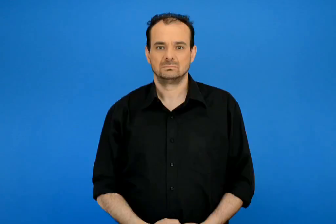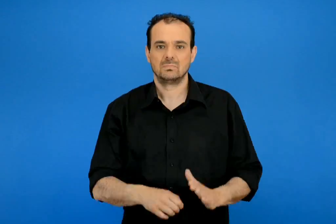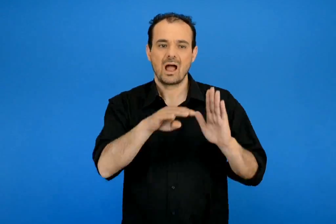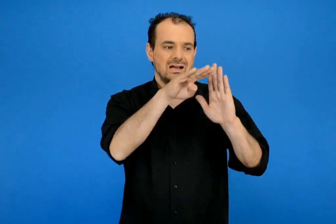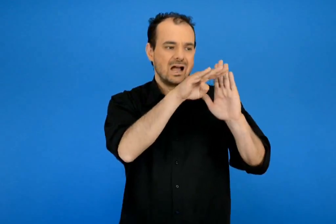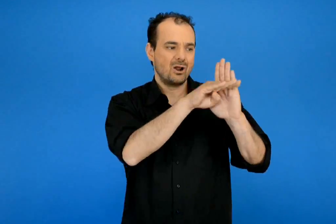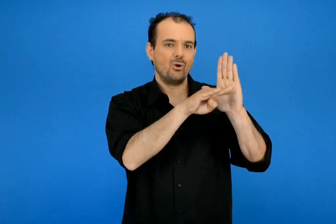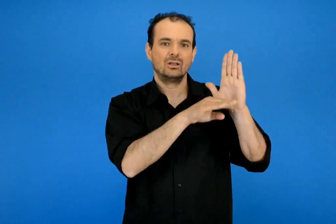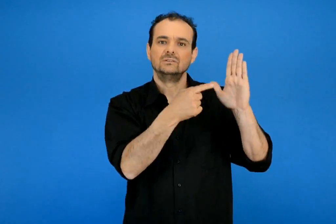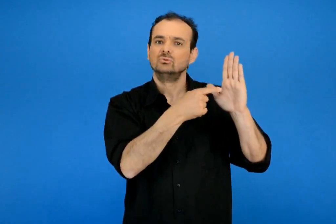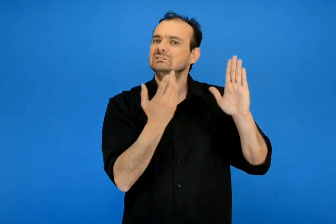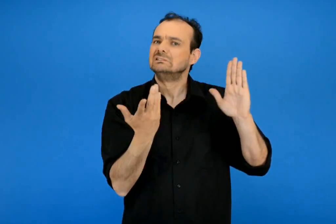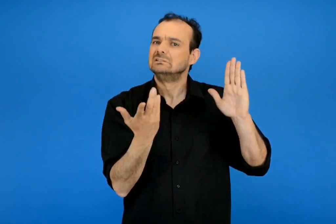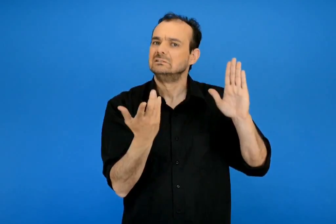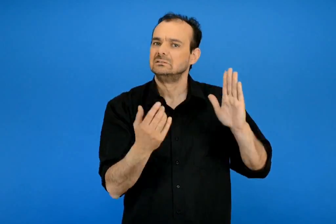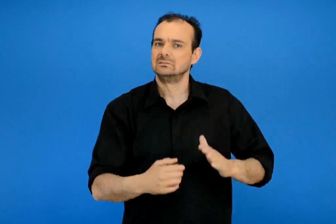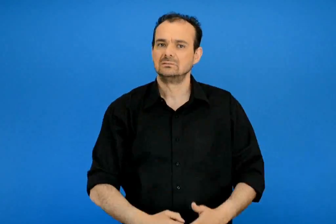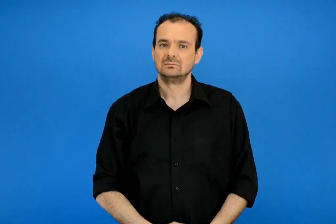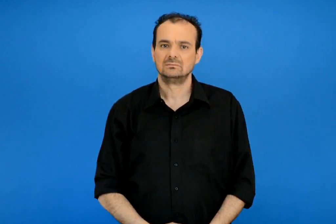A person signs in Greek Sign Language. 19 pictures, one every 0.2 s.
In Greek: τι είναι οι κανόνες ;
